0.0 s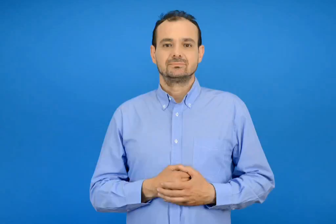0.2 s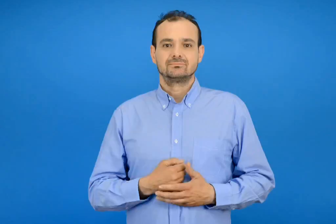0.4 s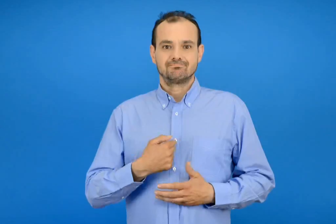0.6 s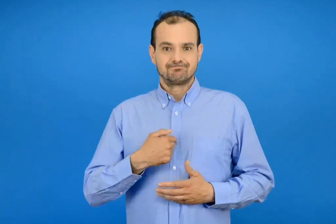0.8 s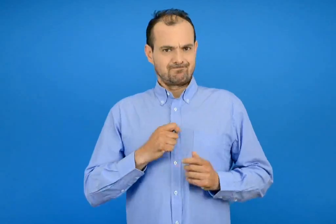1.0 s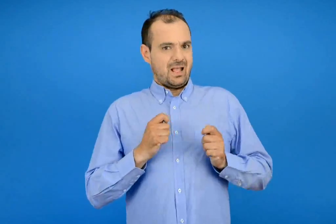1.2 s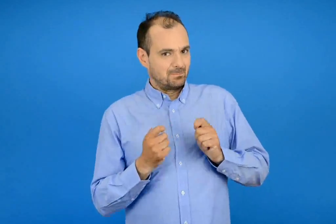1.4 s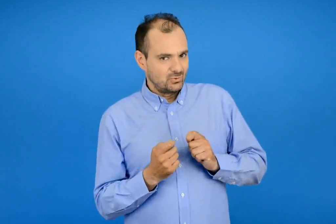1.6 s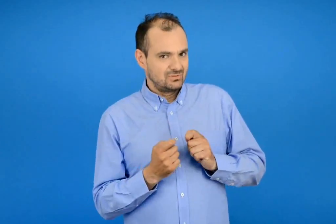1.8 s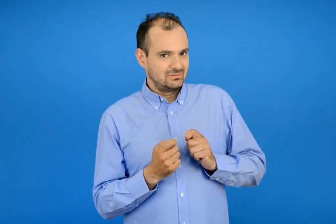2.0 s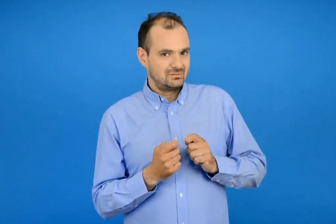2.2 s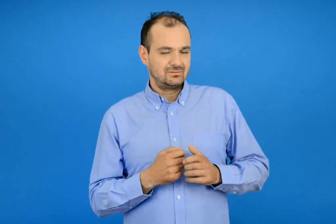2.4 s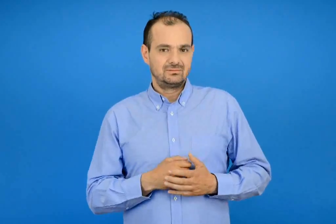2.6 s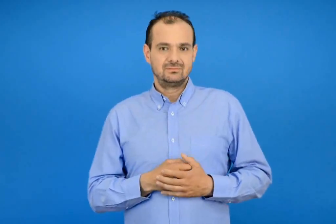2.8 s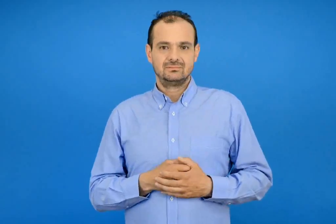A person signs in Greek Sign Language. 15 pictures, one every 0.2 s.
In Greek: να ήμουν
